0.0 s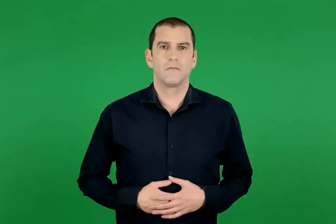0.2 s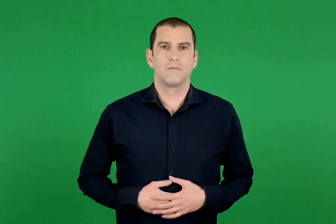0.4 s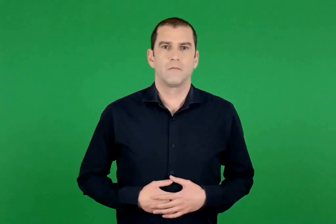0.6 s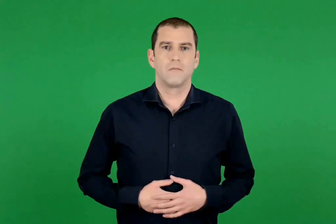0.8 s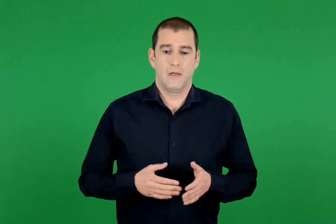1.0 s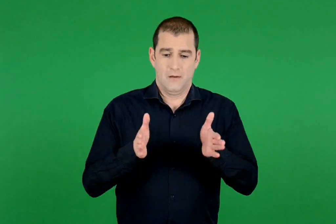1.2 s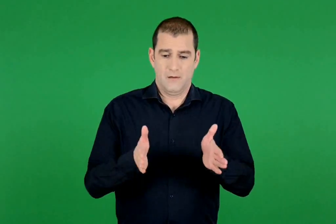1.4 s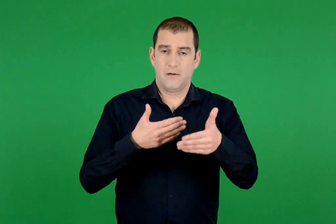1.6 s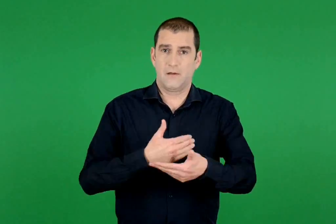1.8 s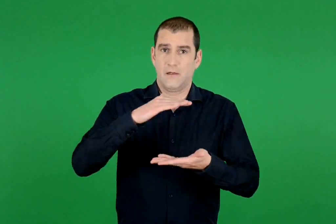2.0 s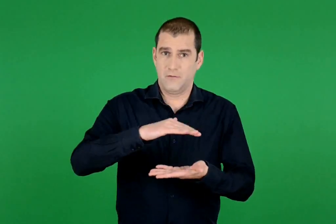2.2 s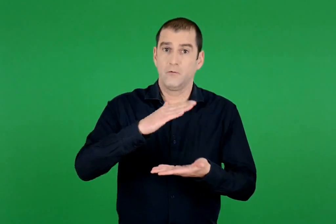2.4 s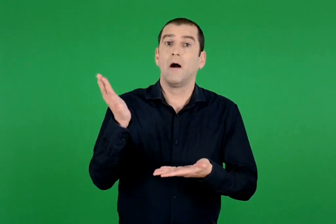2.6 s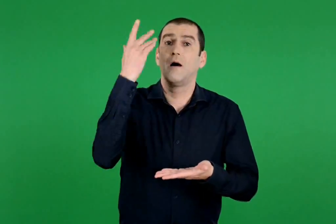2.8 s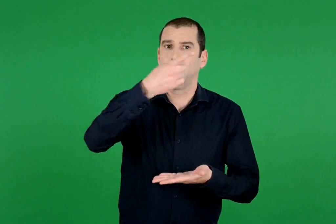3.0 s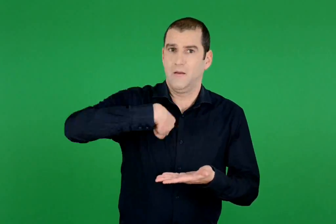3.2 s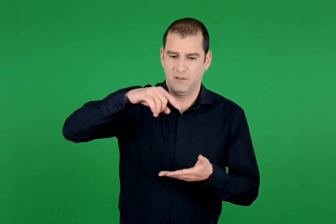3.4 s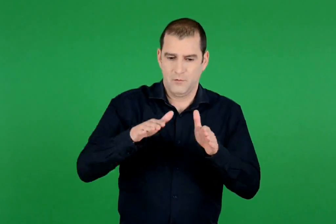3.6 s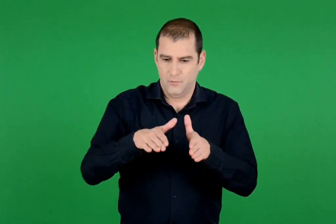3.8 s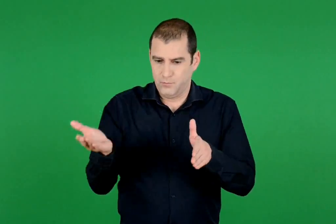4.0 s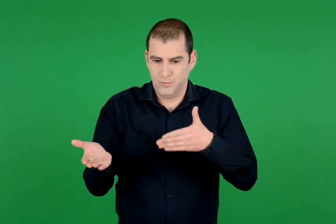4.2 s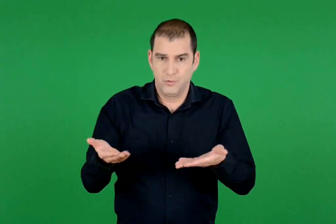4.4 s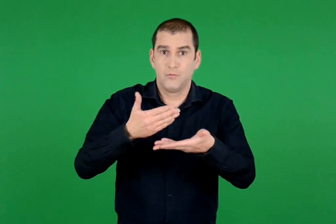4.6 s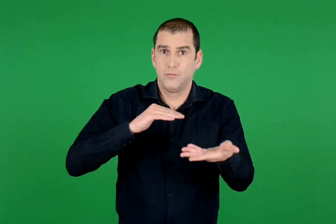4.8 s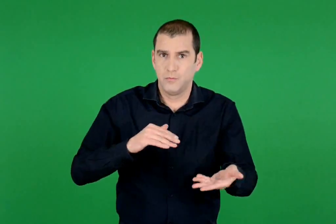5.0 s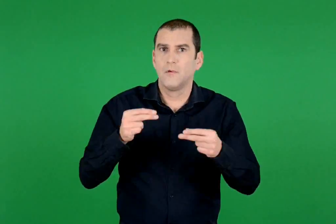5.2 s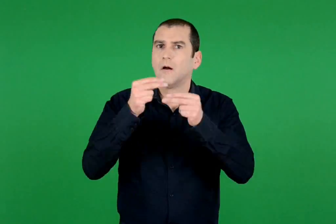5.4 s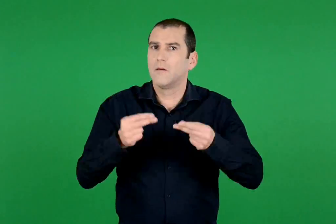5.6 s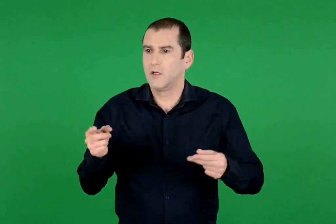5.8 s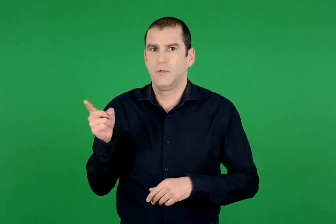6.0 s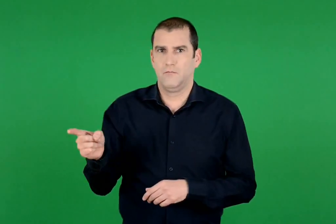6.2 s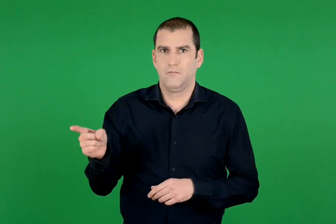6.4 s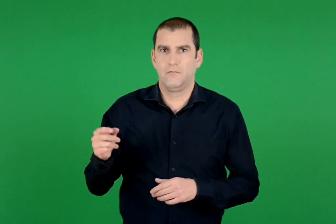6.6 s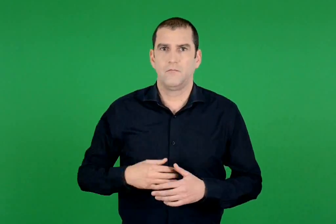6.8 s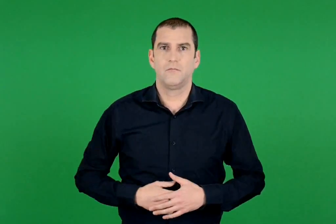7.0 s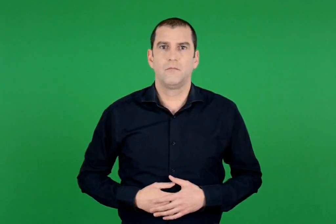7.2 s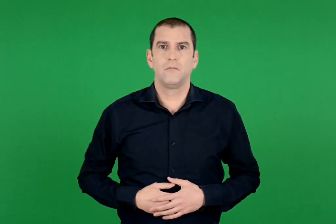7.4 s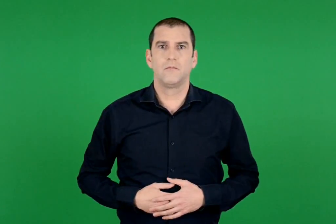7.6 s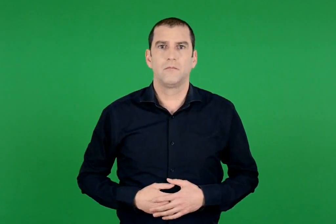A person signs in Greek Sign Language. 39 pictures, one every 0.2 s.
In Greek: αν ξεδιπλώσουμε τις έδρες ενός κύβου , θα έχουμε
